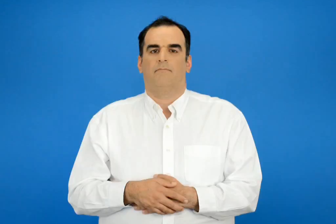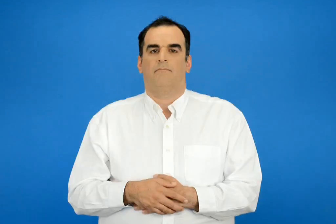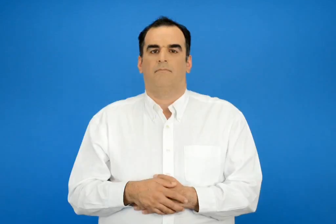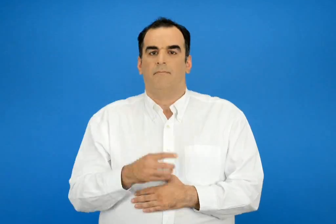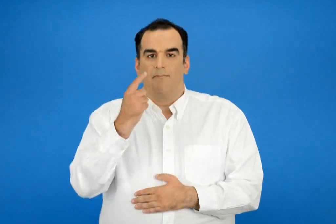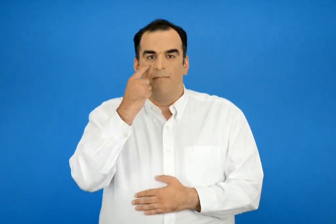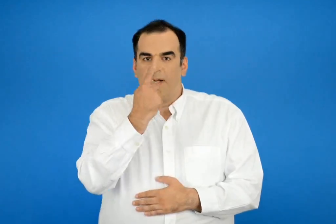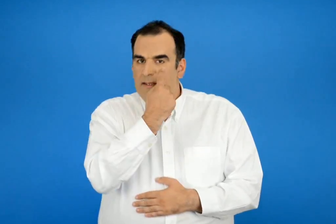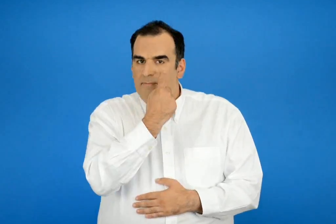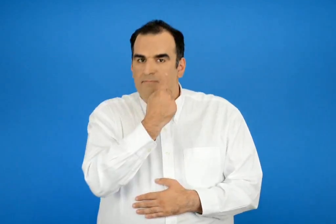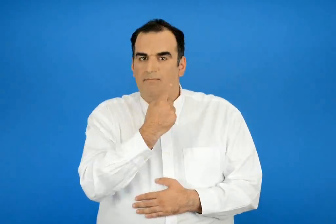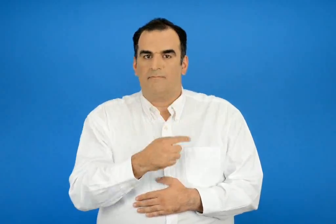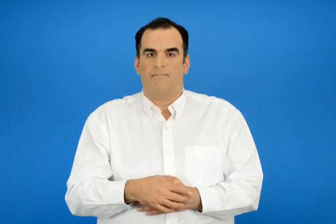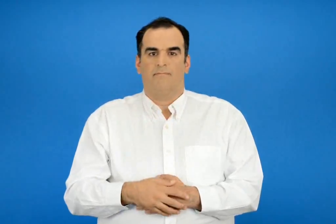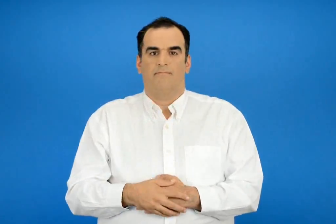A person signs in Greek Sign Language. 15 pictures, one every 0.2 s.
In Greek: ματιά
